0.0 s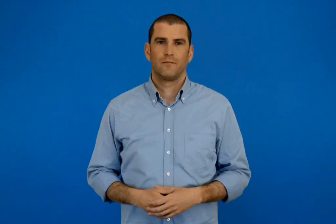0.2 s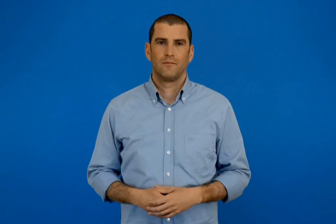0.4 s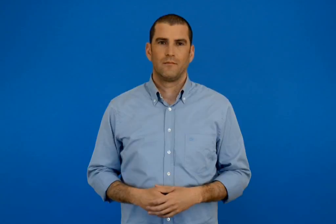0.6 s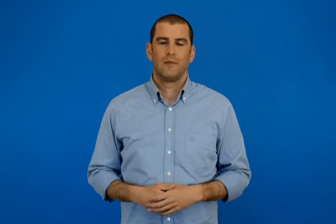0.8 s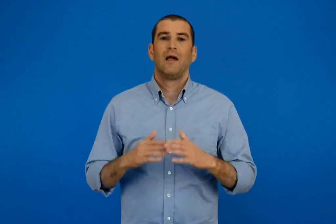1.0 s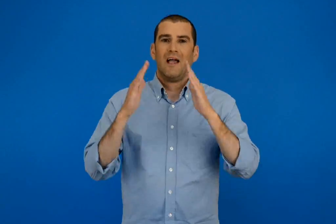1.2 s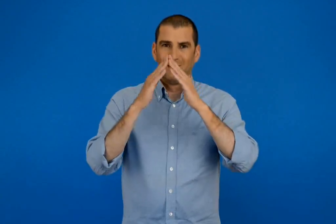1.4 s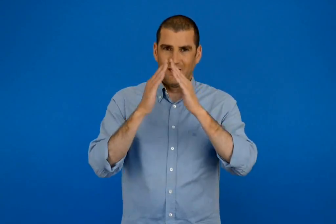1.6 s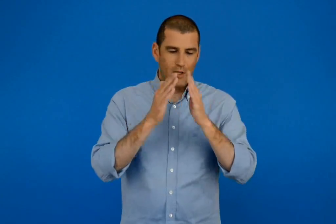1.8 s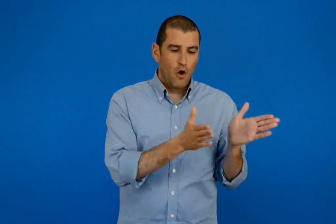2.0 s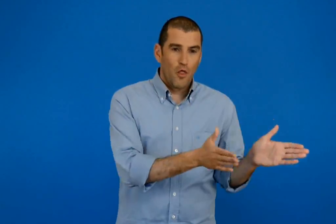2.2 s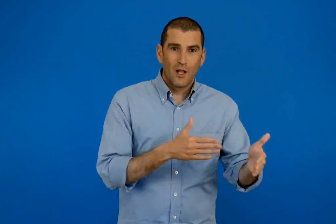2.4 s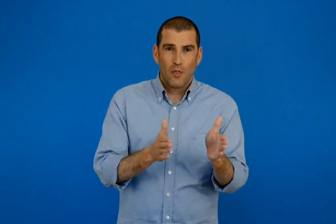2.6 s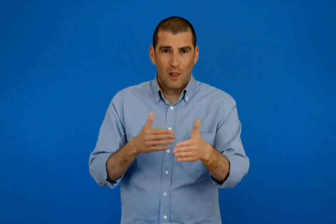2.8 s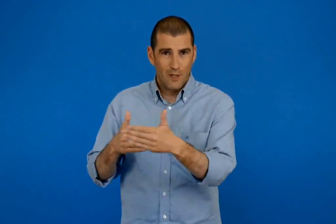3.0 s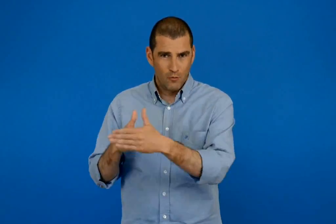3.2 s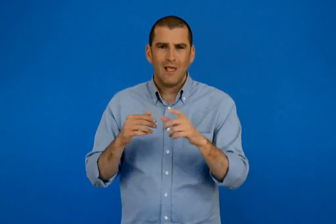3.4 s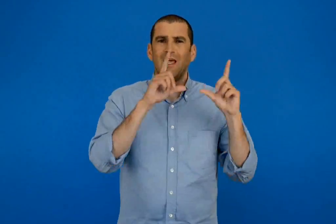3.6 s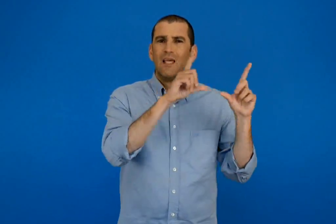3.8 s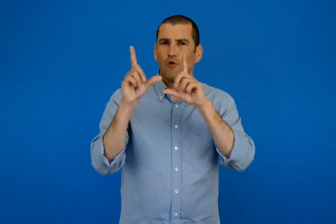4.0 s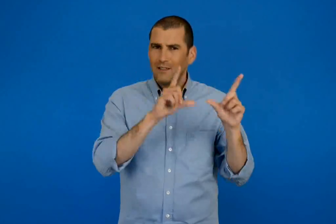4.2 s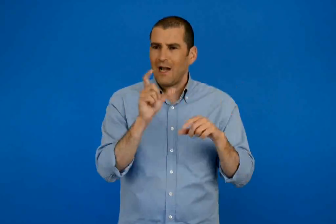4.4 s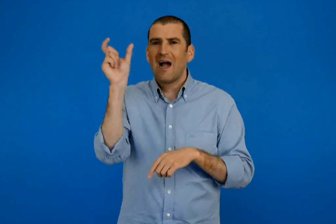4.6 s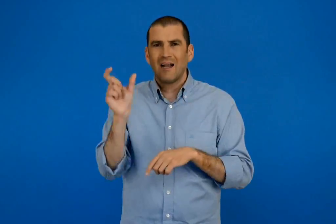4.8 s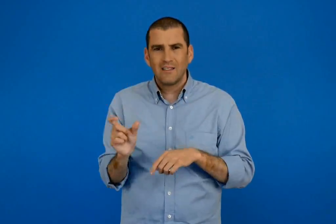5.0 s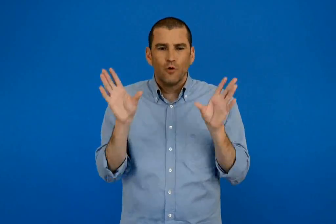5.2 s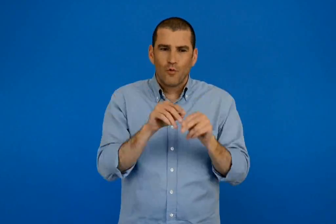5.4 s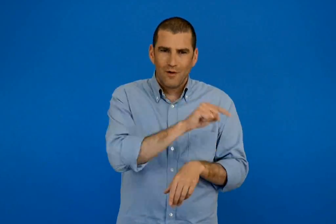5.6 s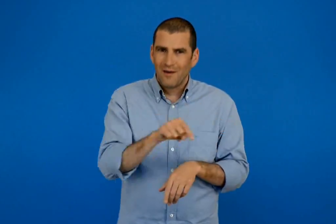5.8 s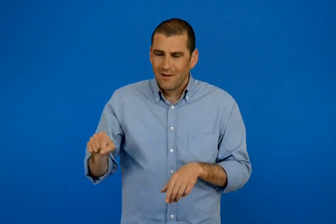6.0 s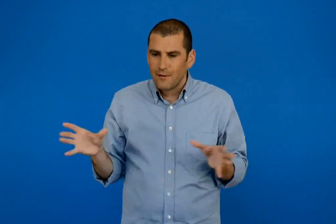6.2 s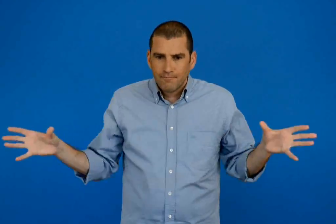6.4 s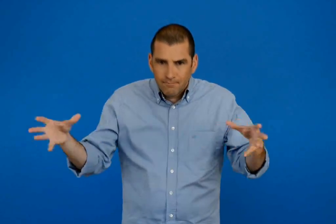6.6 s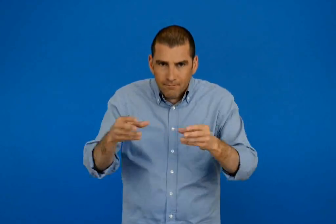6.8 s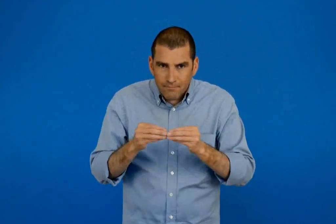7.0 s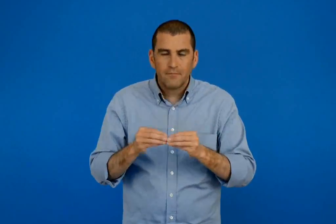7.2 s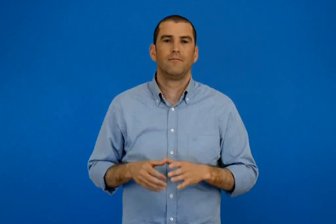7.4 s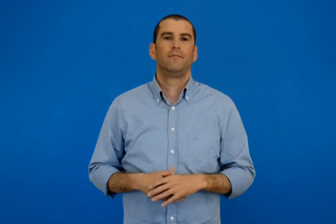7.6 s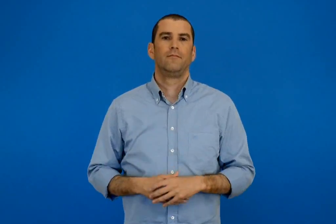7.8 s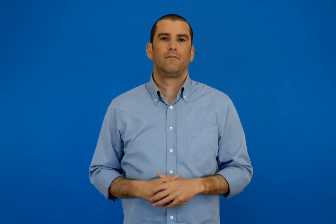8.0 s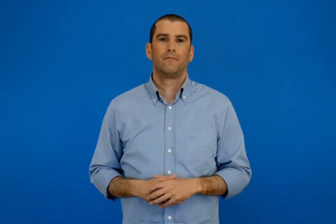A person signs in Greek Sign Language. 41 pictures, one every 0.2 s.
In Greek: συγκεντρώνουμε εικόνες και λέξεις για κάθε δωμάτιο του σπιτιού
